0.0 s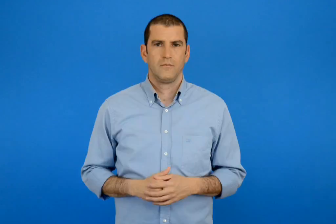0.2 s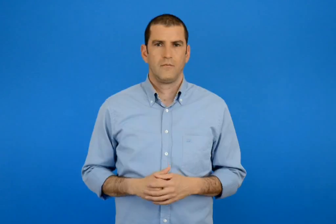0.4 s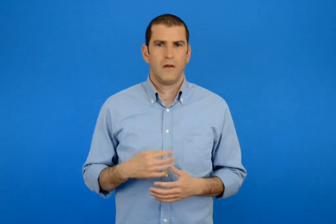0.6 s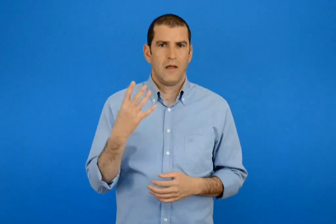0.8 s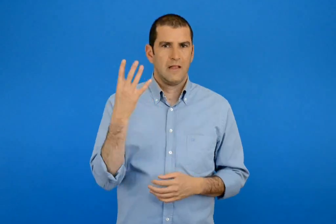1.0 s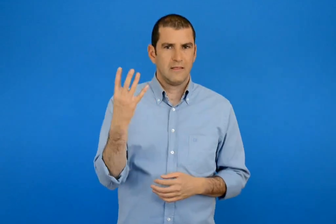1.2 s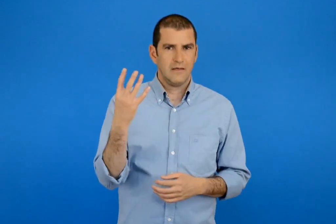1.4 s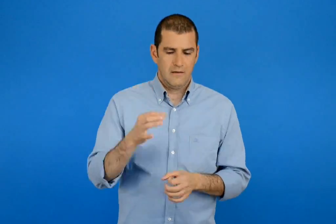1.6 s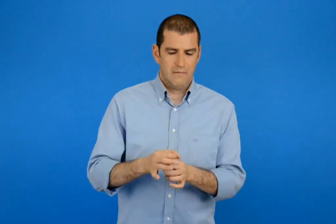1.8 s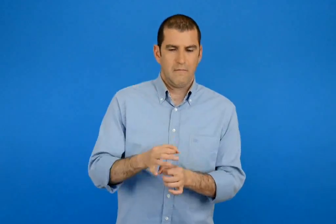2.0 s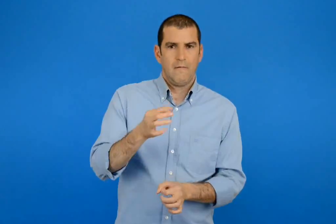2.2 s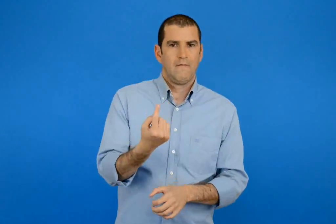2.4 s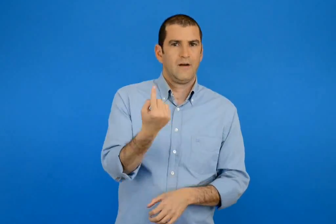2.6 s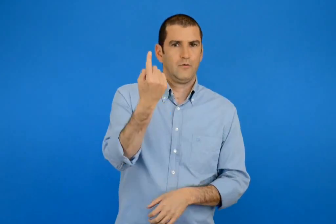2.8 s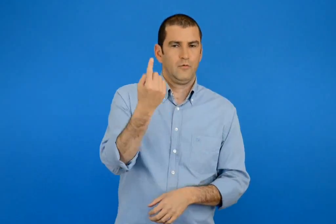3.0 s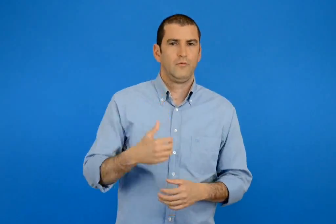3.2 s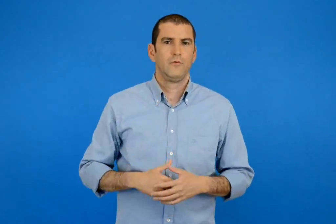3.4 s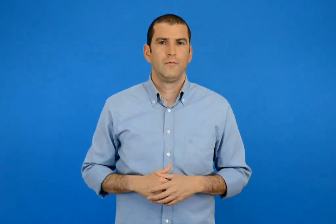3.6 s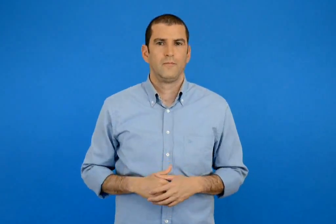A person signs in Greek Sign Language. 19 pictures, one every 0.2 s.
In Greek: 4 βλαστός
